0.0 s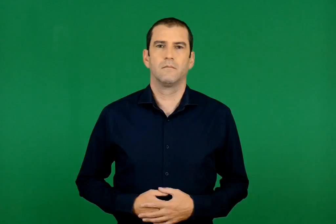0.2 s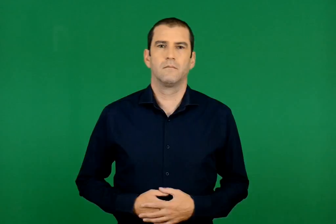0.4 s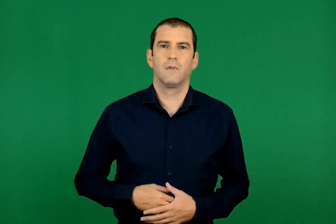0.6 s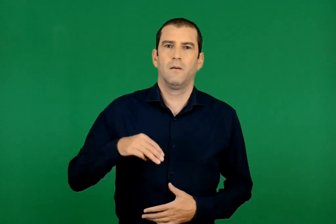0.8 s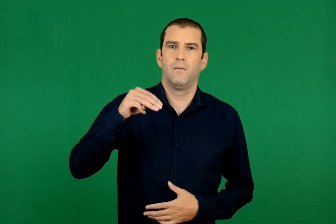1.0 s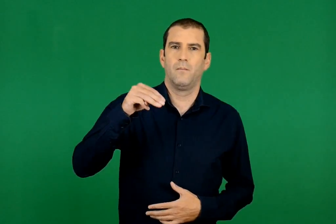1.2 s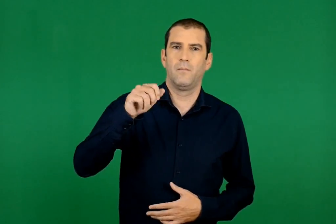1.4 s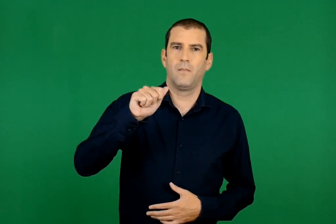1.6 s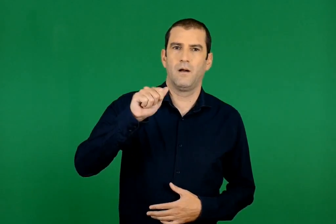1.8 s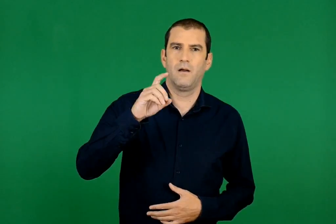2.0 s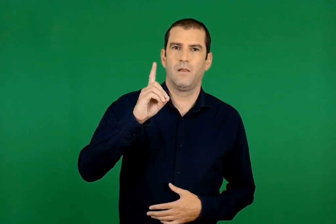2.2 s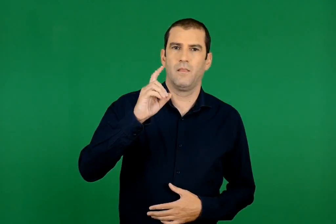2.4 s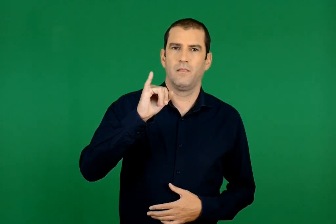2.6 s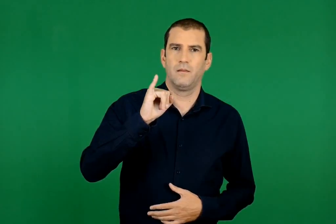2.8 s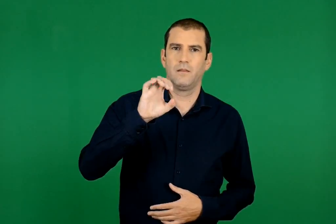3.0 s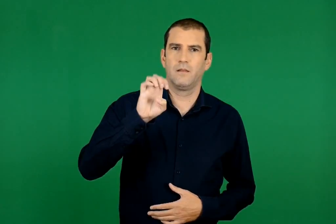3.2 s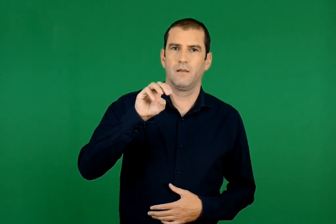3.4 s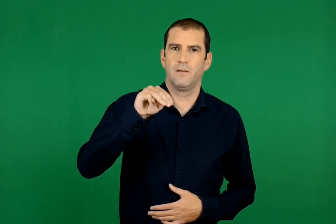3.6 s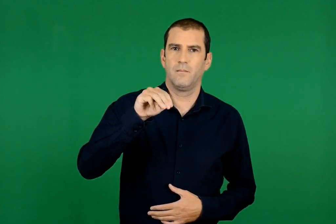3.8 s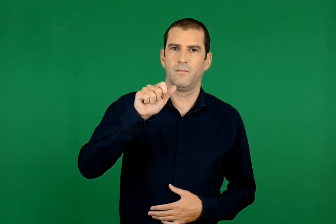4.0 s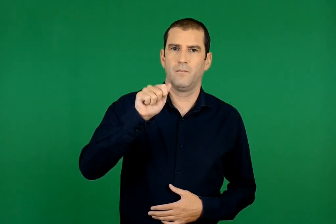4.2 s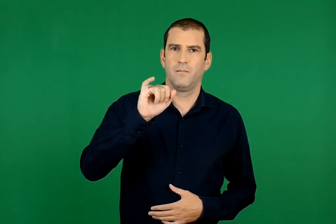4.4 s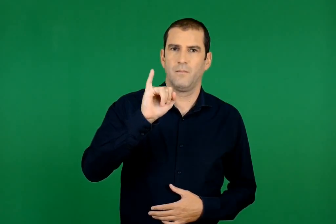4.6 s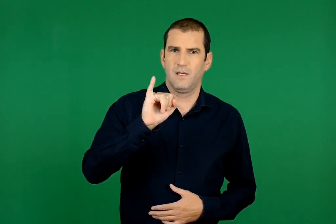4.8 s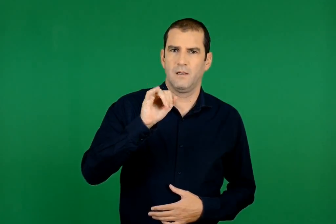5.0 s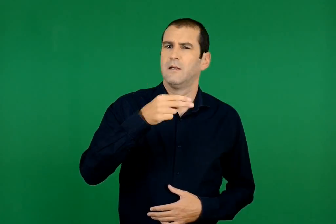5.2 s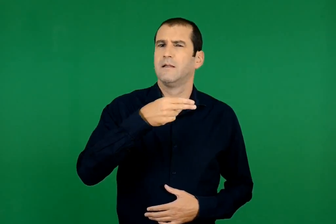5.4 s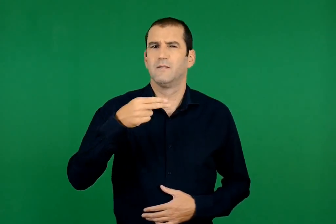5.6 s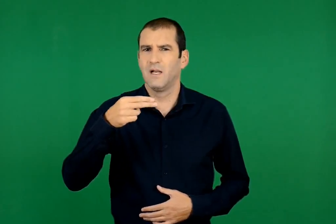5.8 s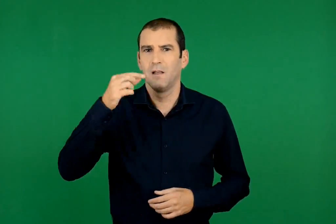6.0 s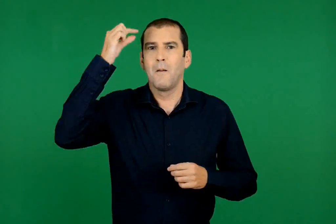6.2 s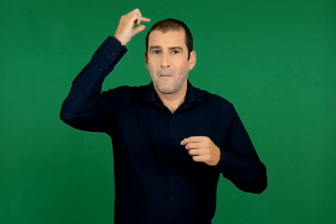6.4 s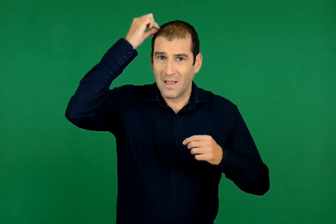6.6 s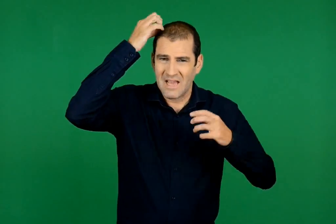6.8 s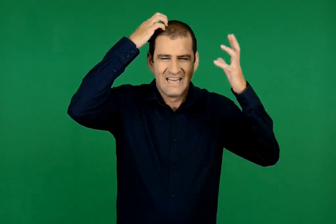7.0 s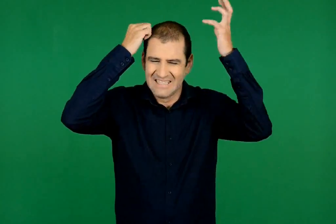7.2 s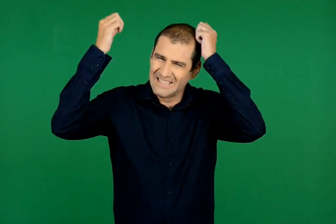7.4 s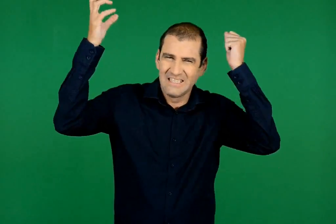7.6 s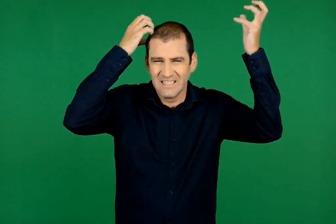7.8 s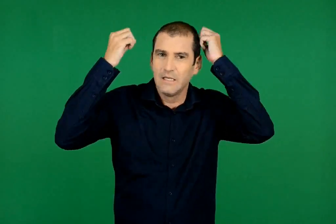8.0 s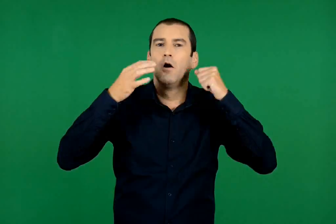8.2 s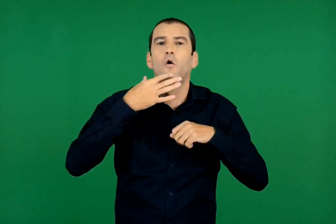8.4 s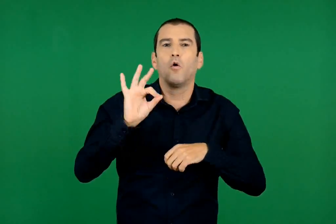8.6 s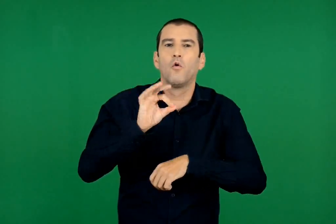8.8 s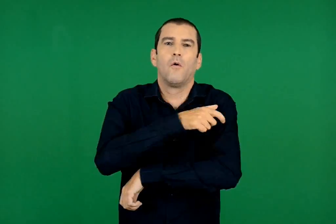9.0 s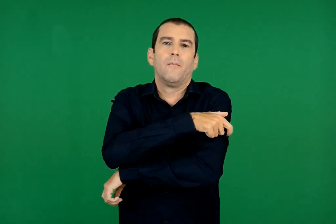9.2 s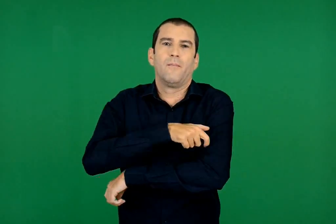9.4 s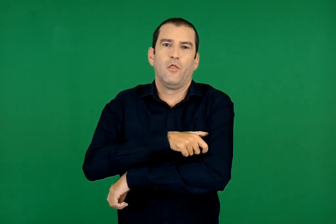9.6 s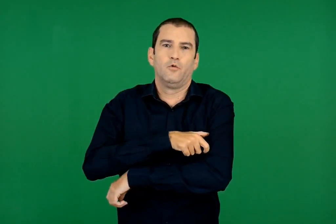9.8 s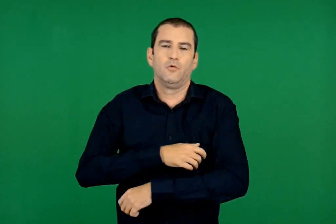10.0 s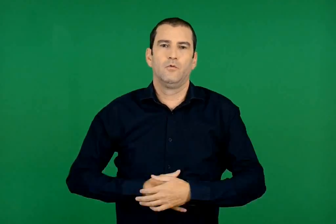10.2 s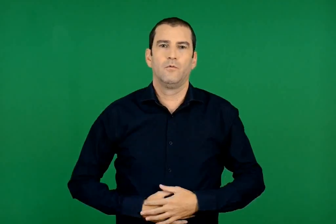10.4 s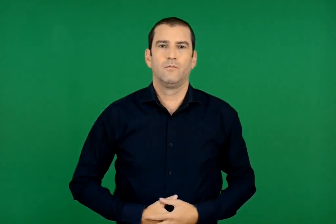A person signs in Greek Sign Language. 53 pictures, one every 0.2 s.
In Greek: μαδιέμαι τραβάω τα μαλλιά μου από το πένθος
